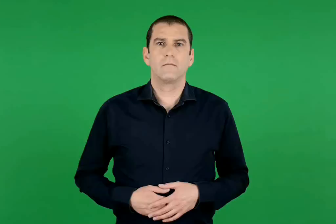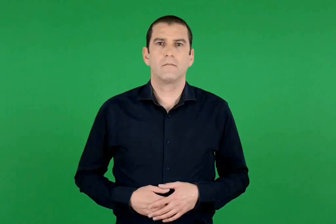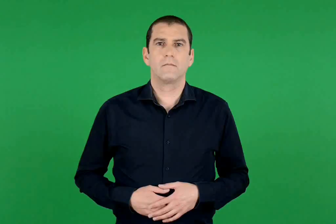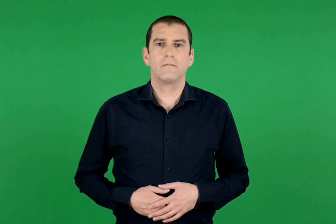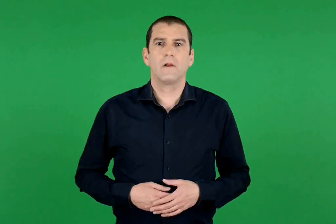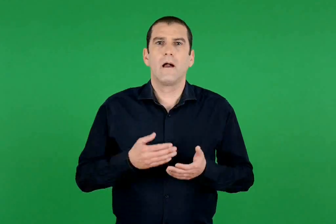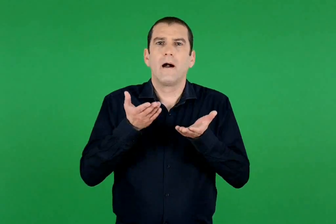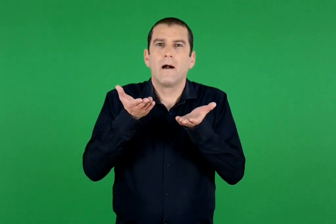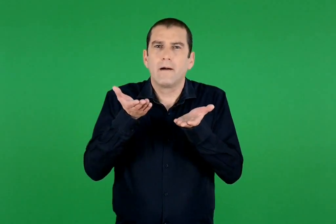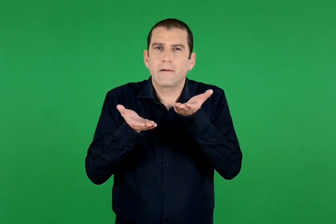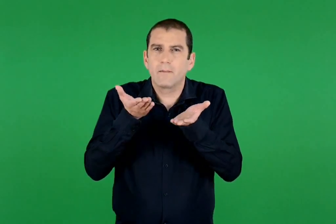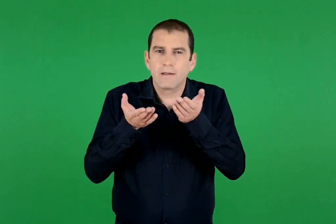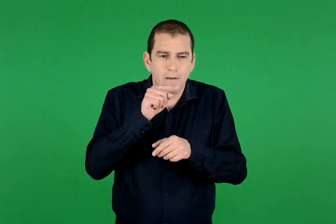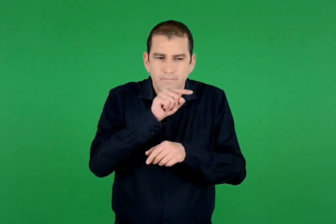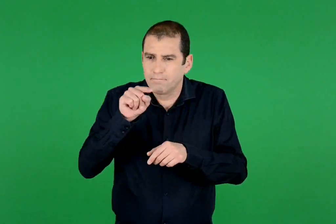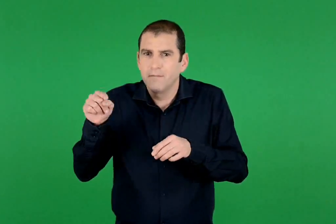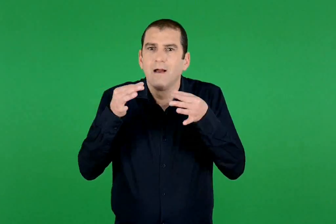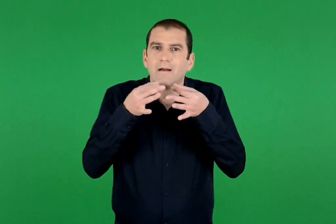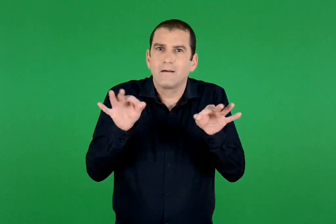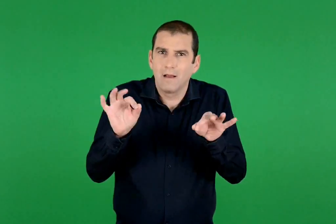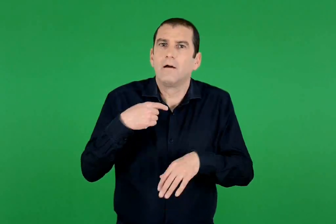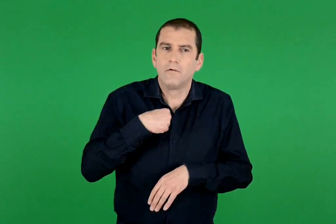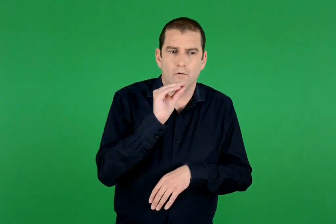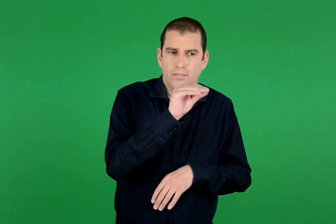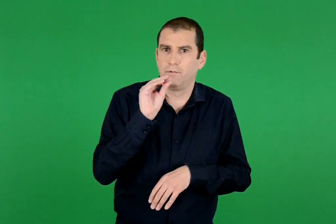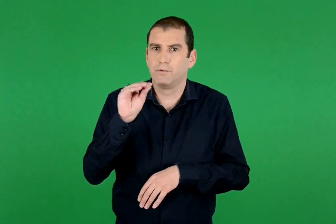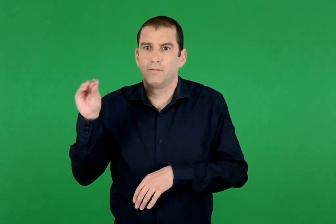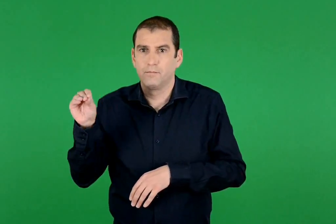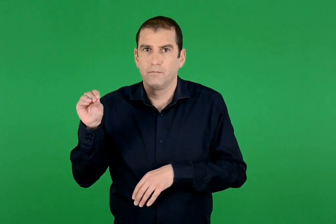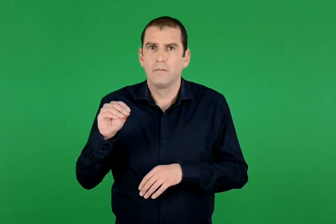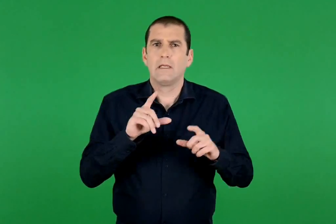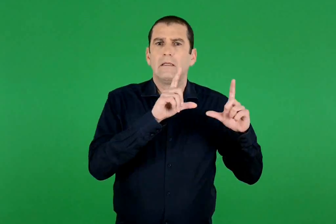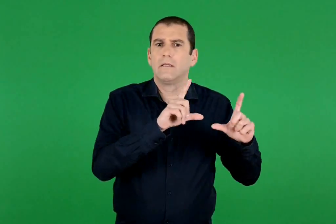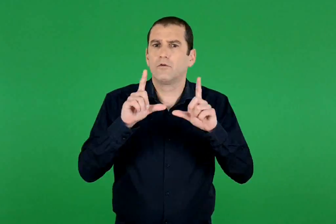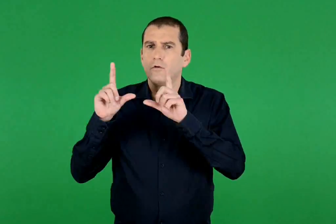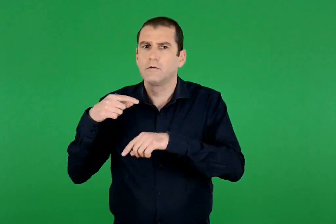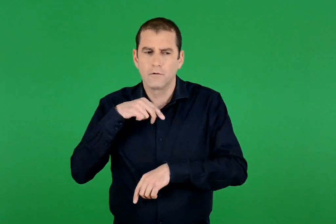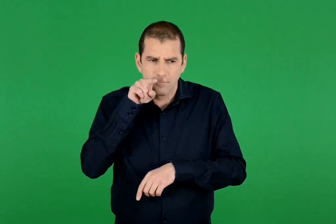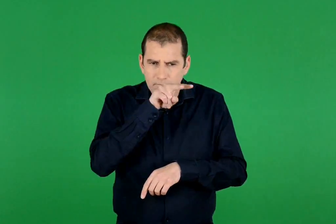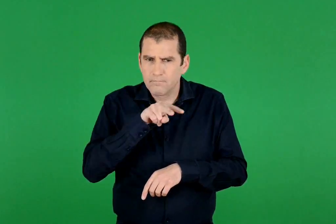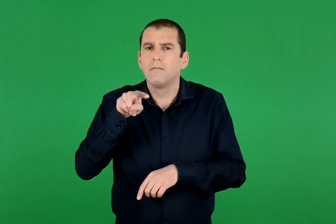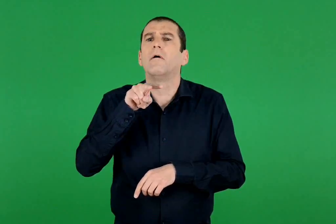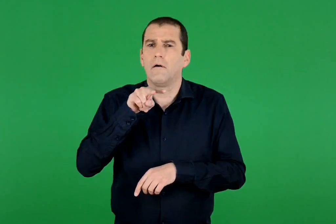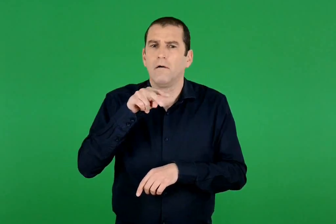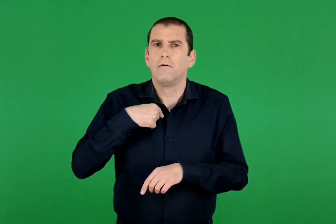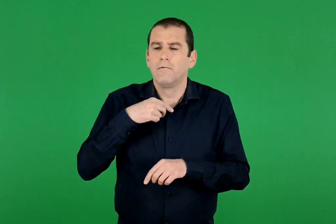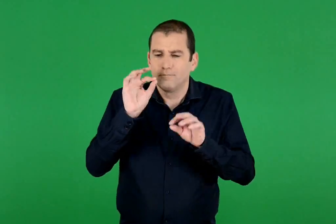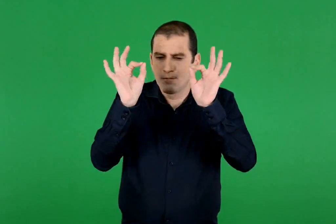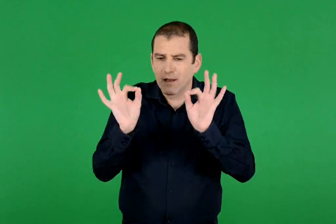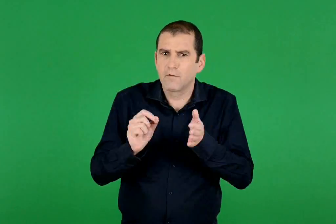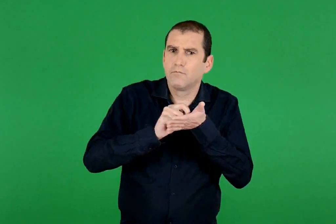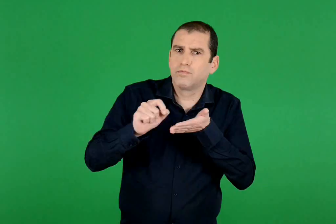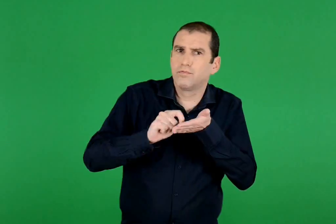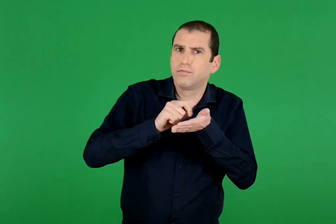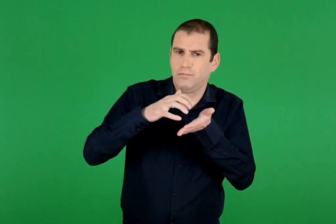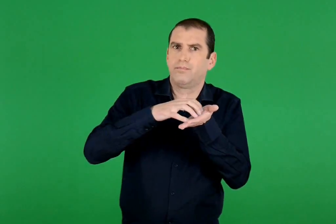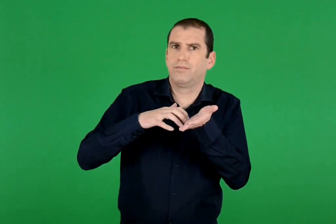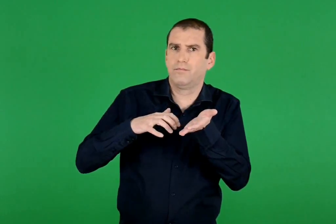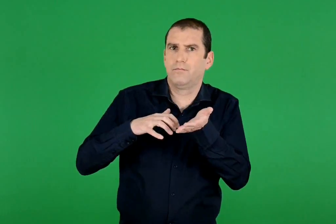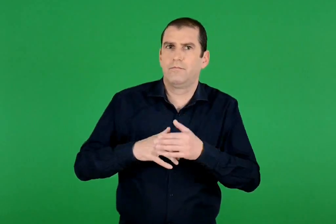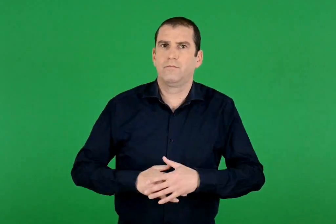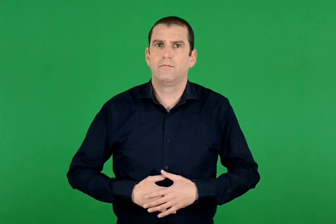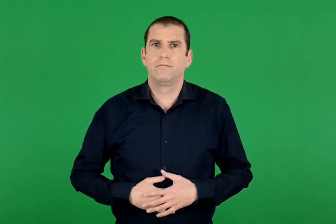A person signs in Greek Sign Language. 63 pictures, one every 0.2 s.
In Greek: συμπληρώνω τα κενά στα γραμμάρια. κοιτάζω τις εικόνες και γράφω με λόγια αυτό που παρατηρώ
